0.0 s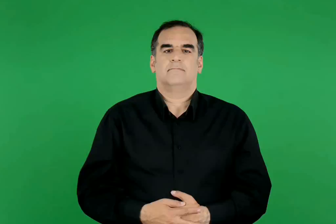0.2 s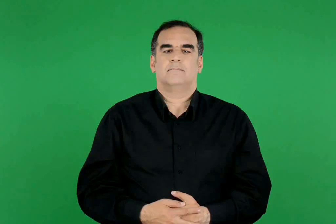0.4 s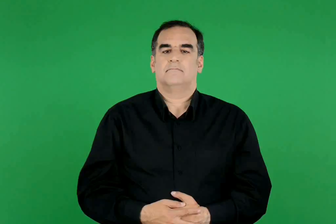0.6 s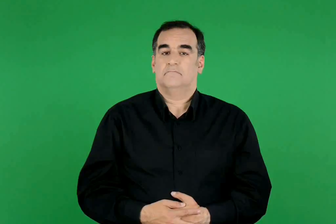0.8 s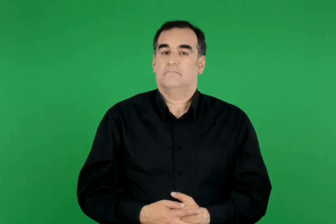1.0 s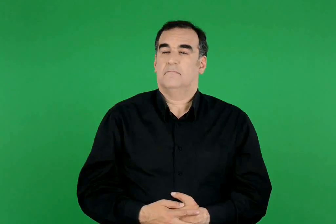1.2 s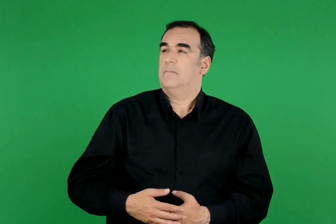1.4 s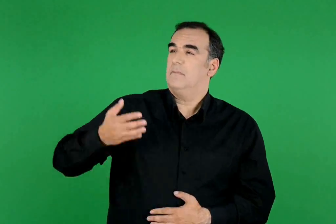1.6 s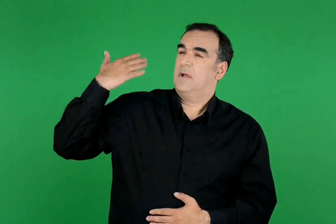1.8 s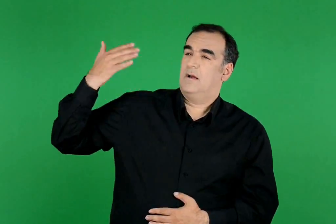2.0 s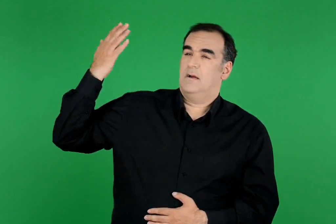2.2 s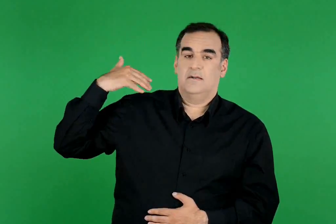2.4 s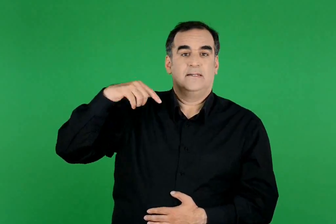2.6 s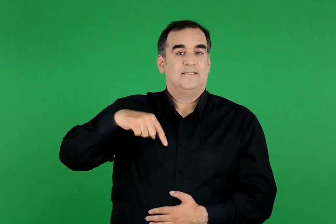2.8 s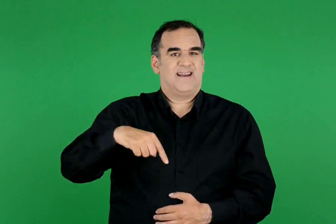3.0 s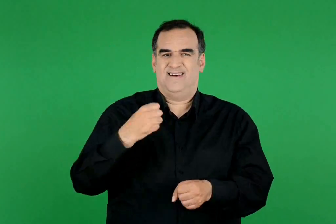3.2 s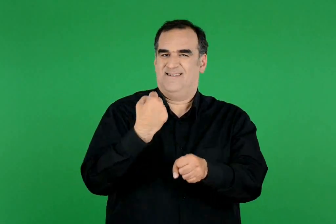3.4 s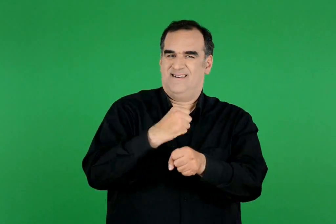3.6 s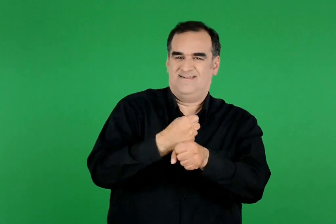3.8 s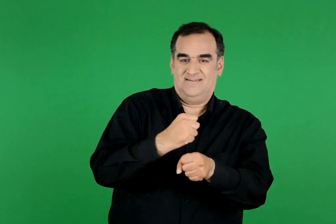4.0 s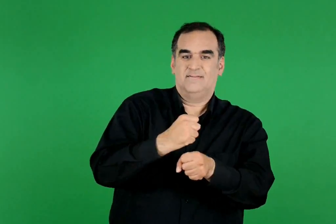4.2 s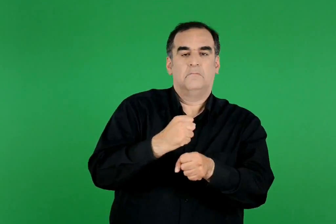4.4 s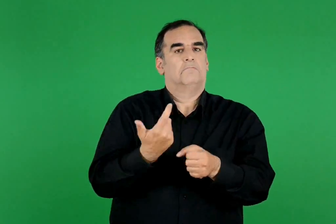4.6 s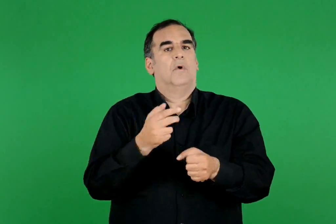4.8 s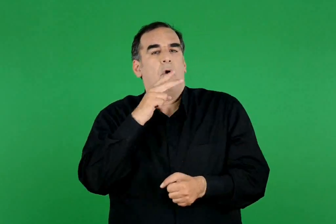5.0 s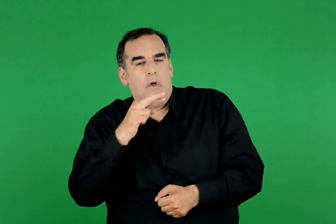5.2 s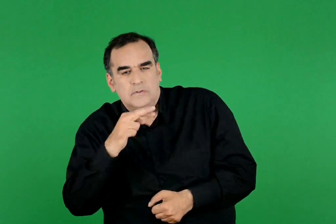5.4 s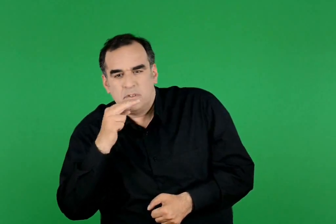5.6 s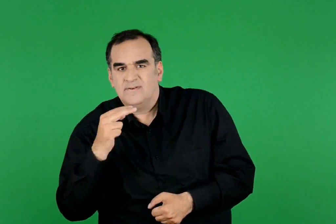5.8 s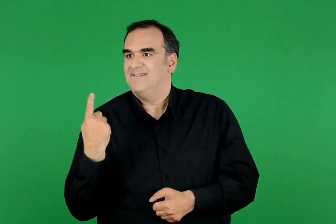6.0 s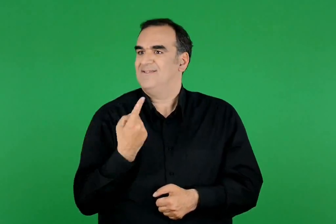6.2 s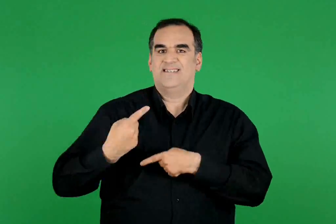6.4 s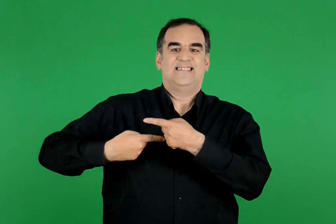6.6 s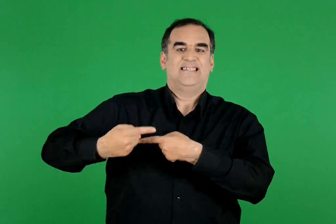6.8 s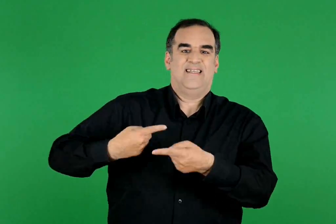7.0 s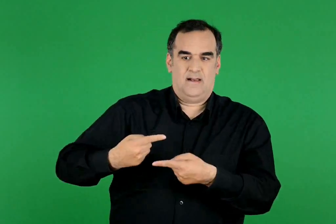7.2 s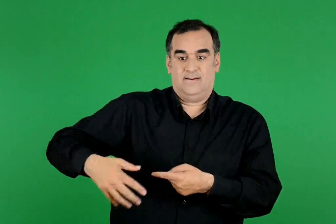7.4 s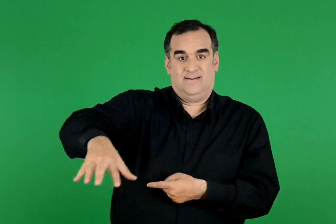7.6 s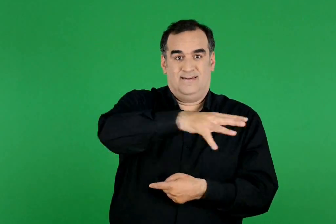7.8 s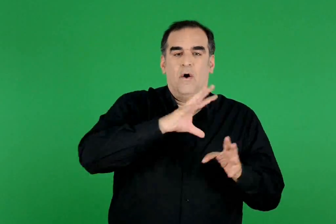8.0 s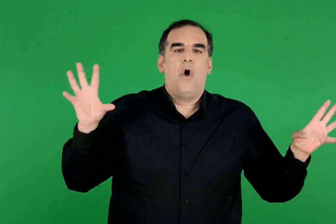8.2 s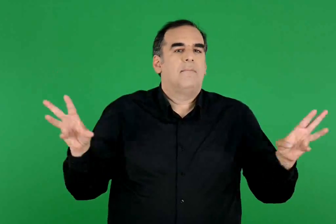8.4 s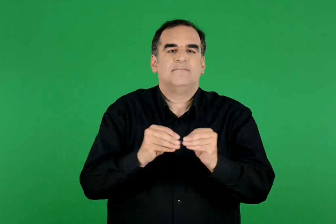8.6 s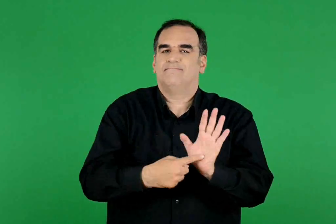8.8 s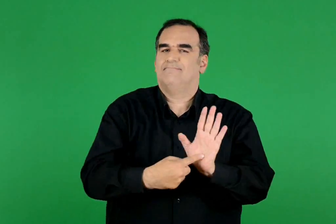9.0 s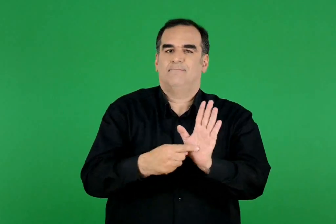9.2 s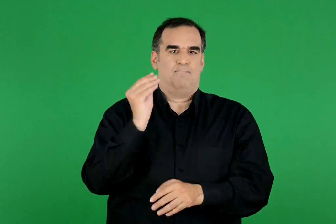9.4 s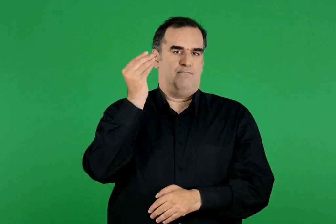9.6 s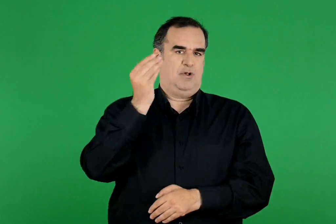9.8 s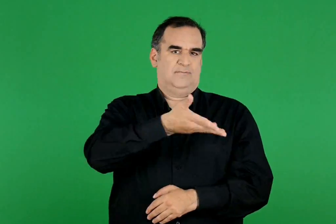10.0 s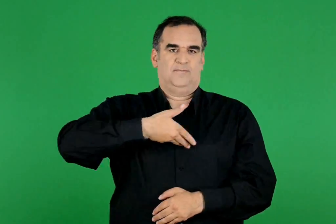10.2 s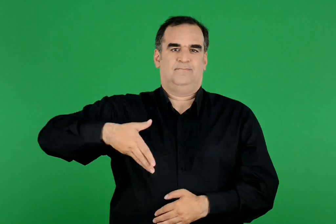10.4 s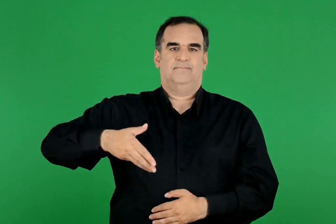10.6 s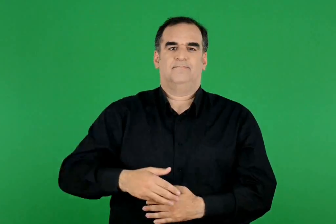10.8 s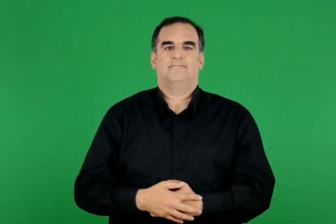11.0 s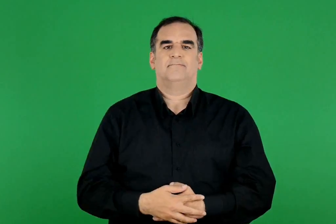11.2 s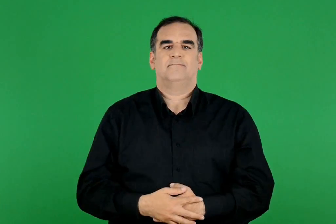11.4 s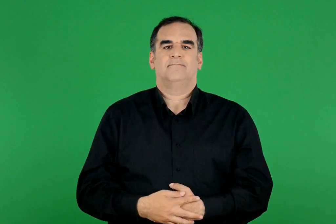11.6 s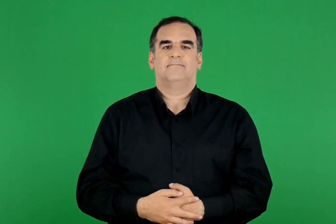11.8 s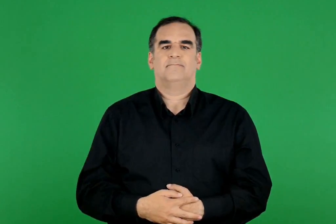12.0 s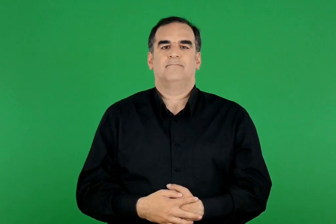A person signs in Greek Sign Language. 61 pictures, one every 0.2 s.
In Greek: αυτά τα παλαιότερα έργα , μαζί με τα σημερινά και μαζί με τη γλώσσα και τις συνήθειες μας , αποτελούν τον πολιτισμό μας
